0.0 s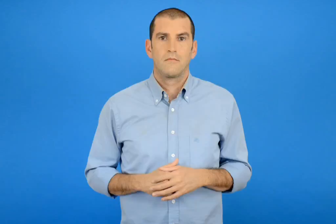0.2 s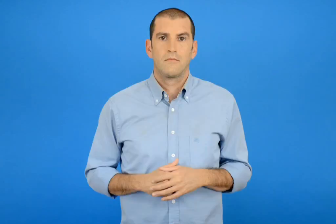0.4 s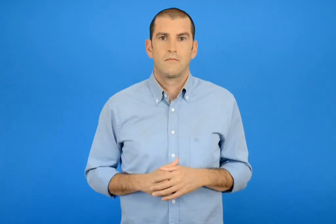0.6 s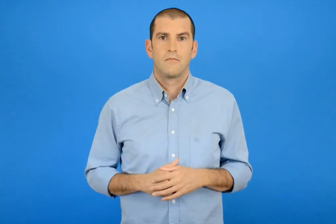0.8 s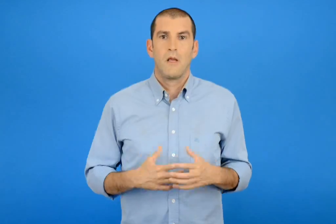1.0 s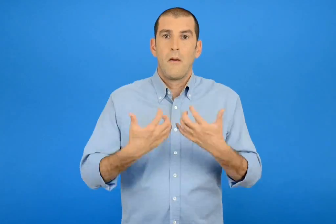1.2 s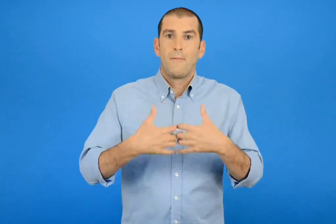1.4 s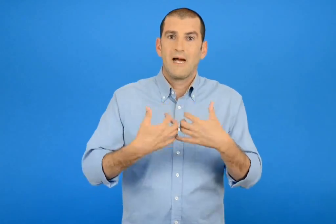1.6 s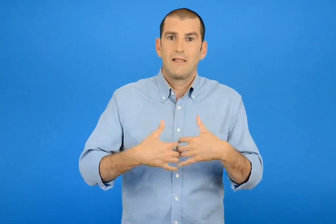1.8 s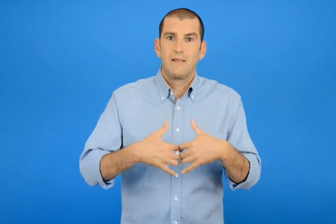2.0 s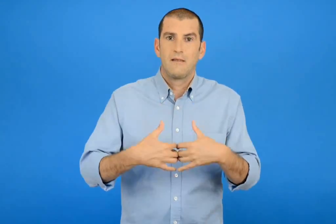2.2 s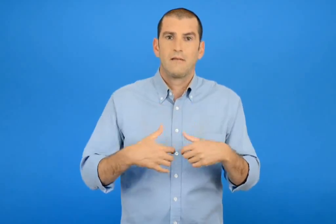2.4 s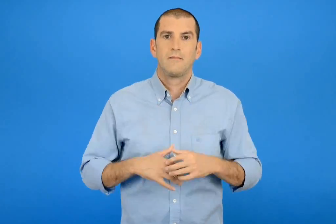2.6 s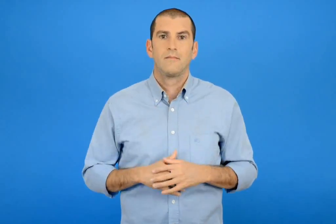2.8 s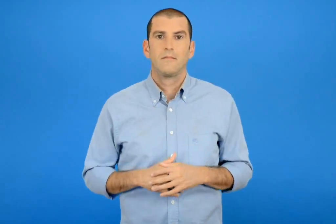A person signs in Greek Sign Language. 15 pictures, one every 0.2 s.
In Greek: μηχανή
